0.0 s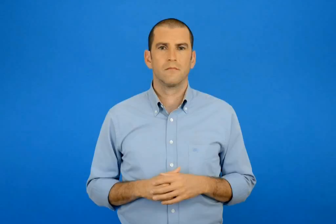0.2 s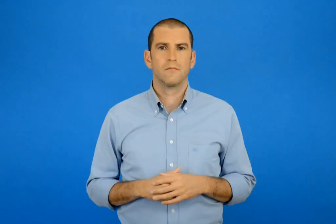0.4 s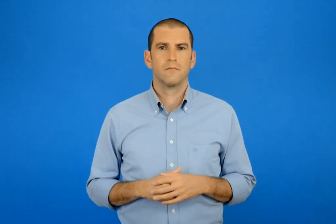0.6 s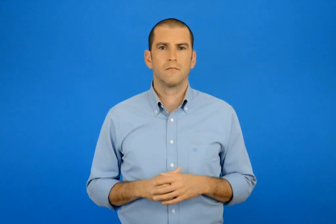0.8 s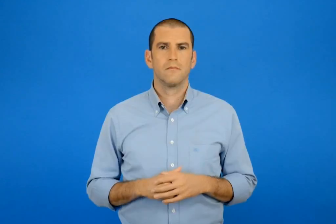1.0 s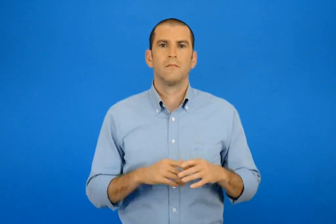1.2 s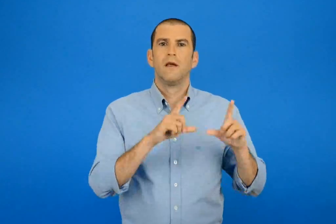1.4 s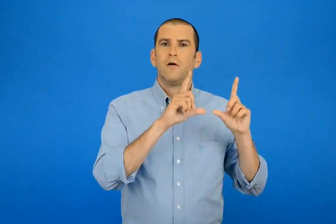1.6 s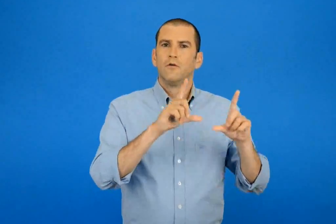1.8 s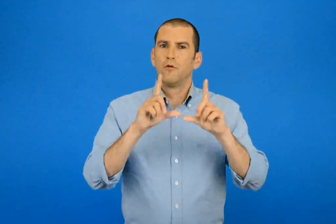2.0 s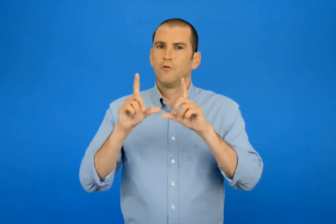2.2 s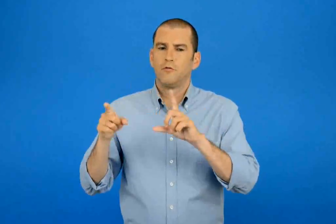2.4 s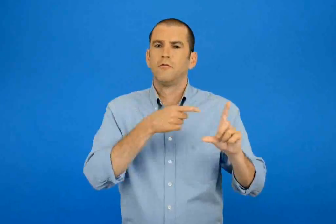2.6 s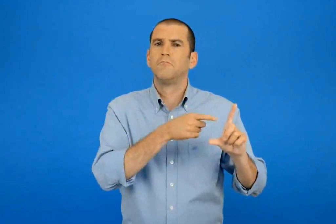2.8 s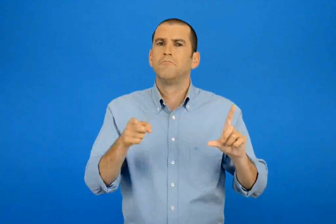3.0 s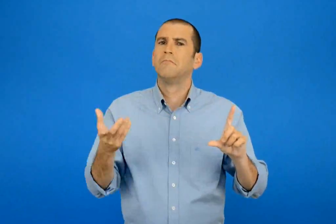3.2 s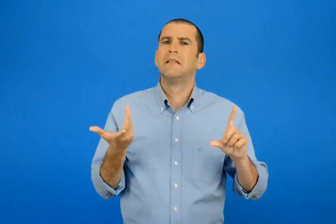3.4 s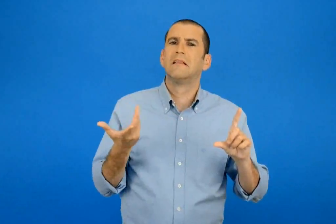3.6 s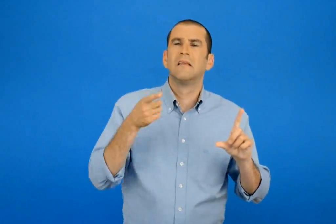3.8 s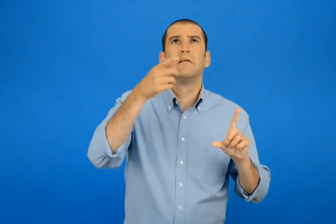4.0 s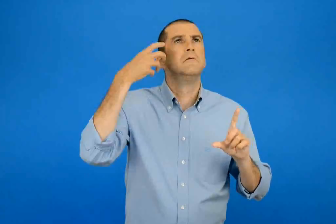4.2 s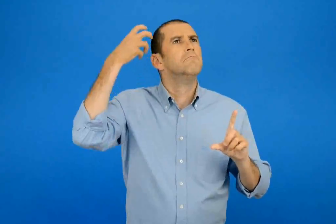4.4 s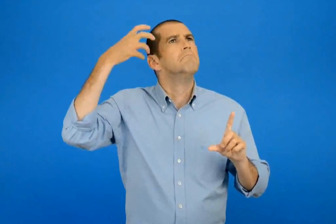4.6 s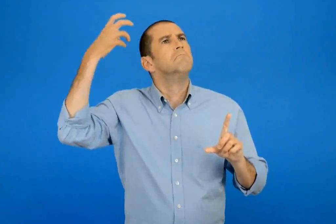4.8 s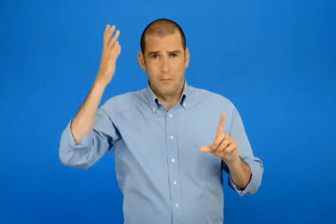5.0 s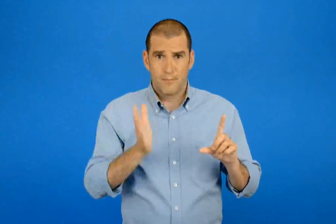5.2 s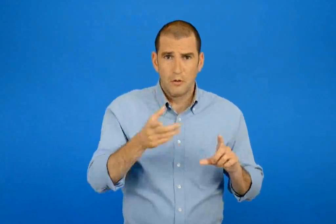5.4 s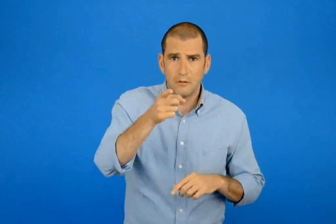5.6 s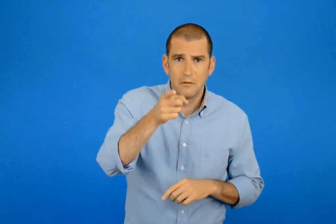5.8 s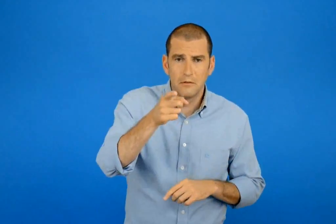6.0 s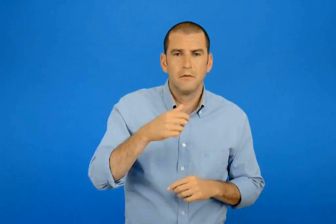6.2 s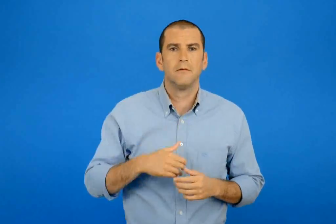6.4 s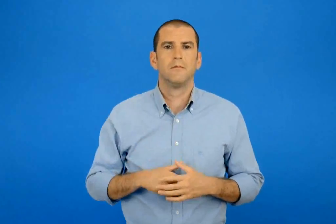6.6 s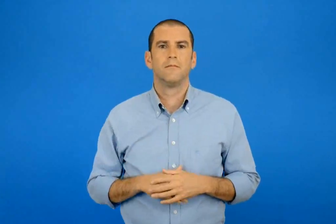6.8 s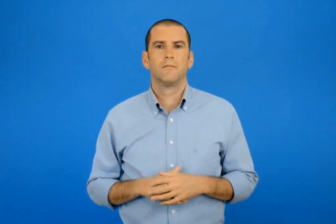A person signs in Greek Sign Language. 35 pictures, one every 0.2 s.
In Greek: μπορείς να φανταστείς τι είναι ;
